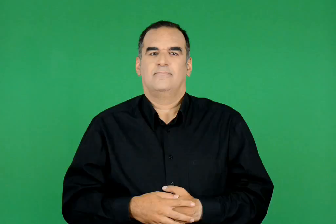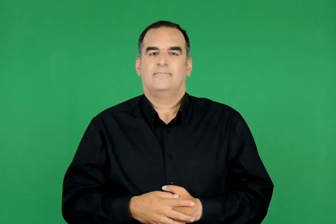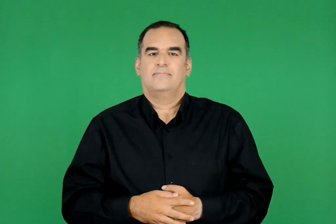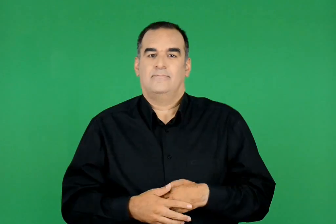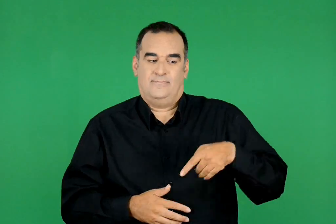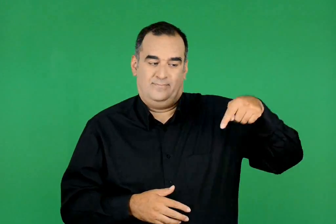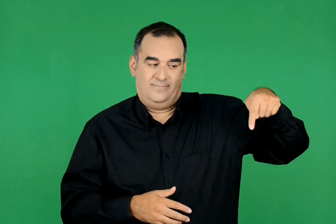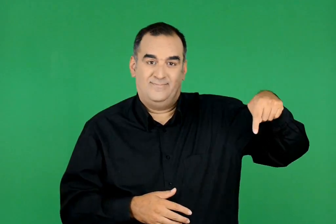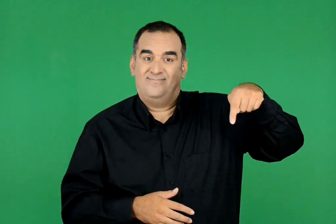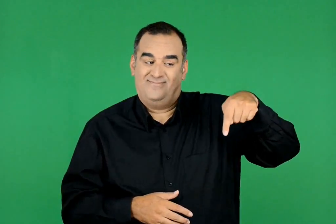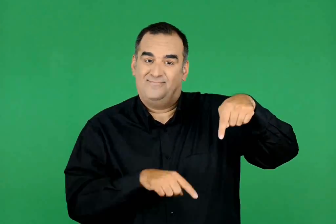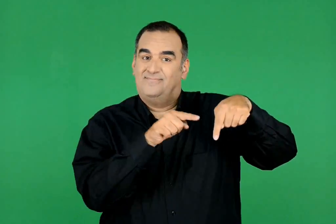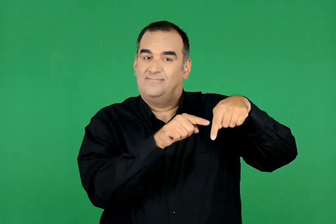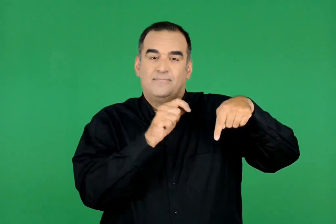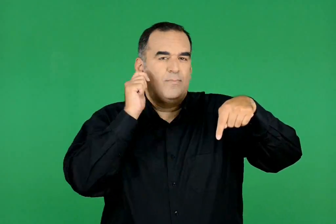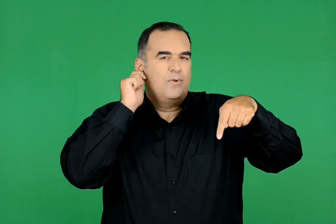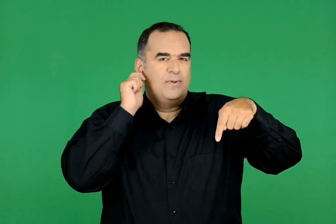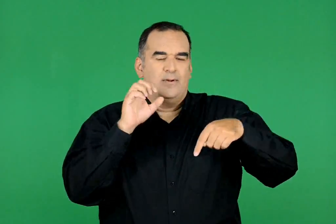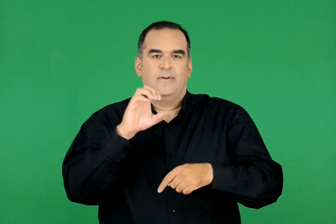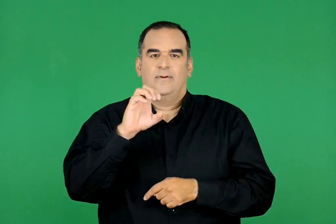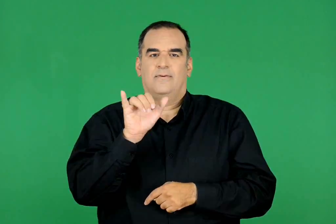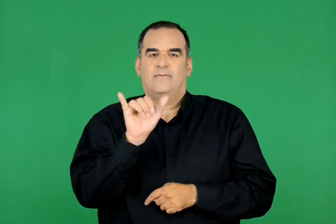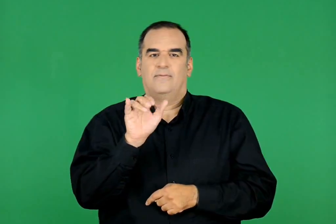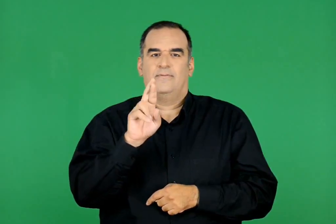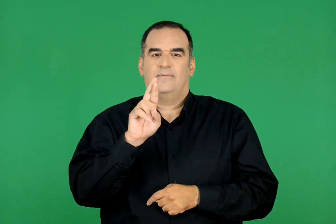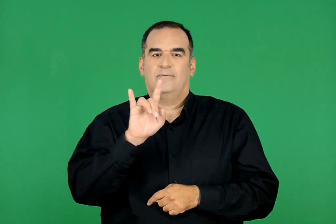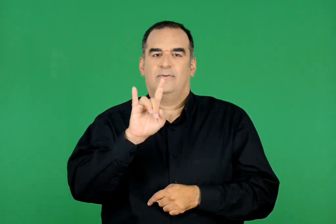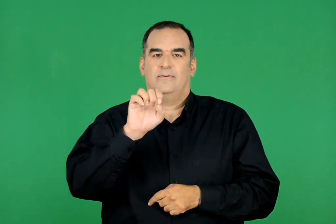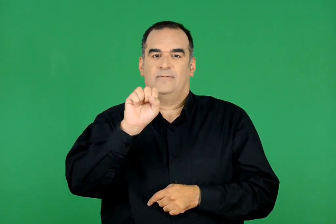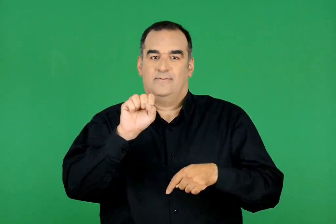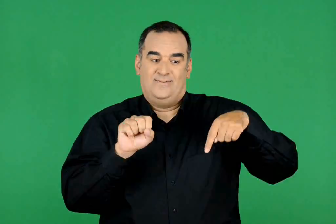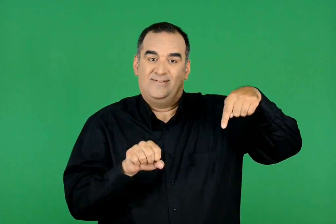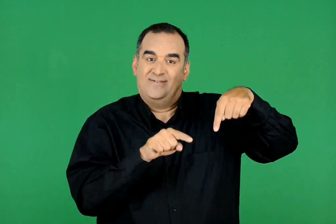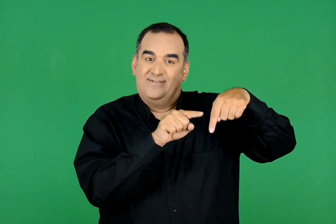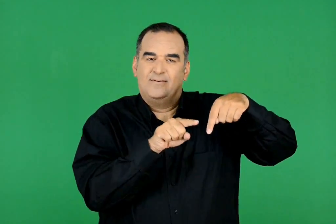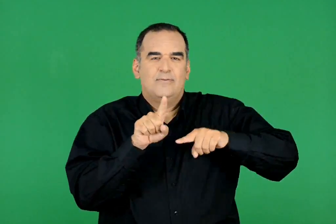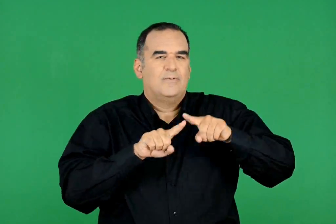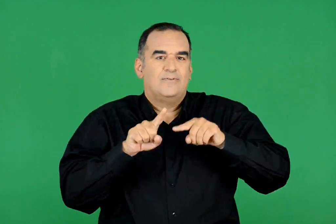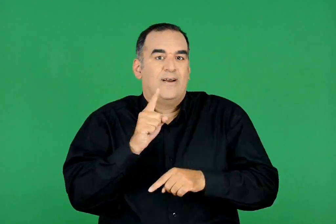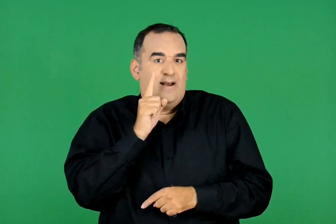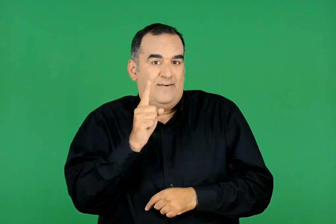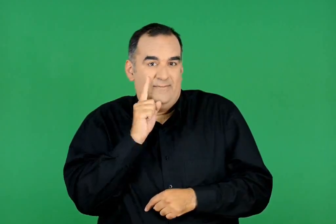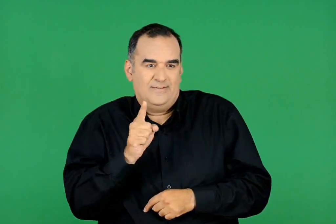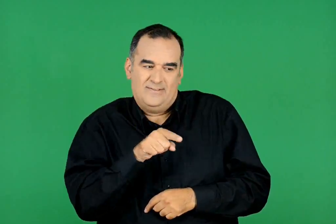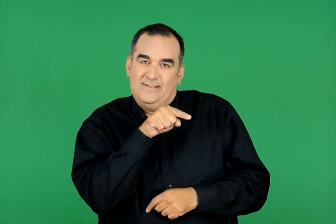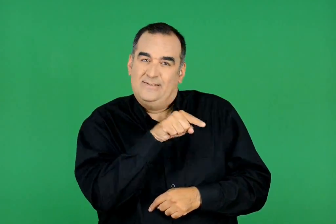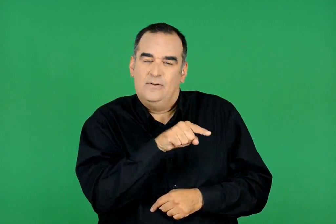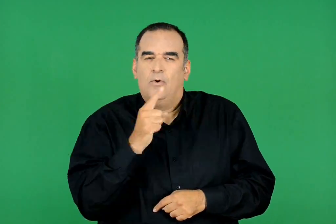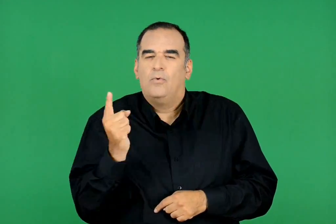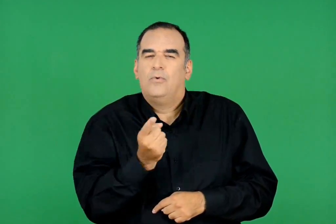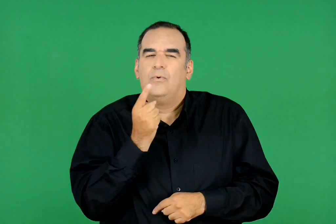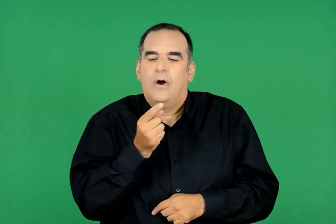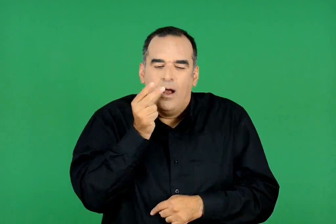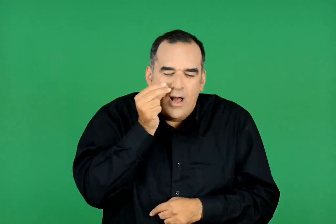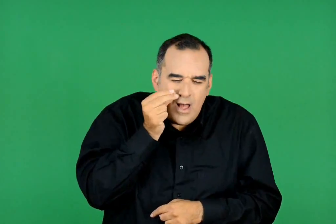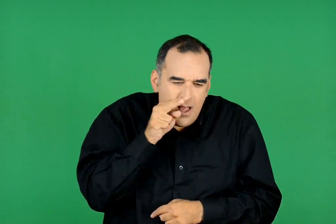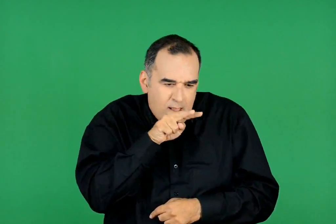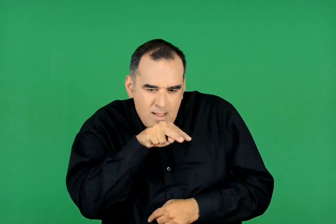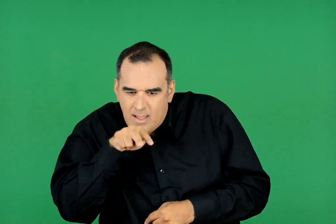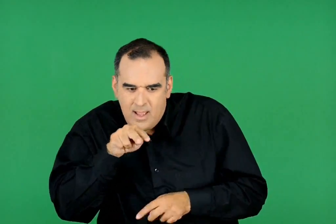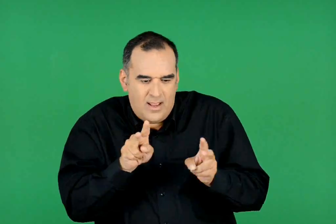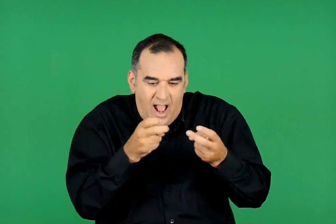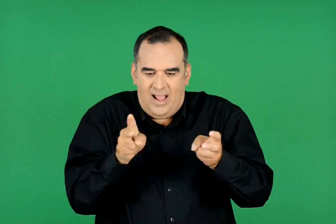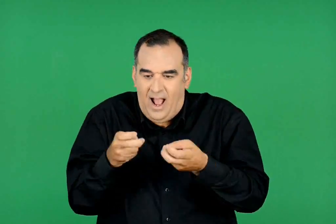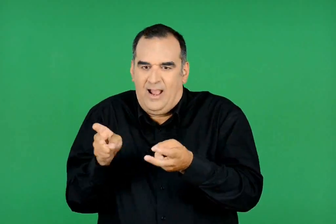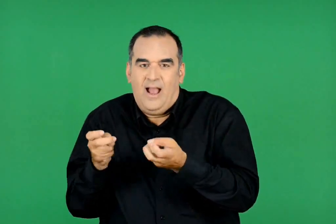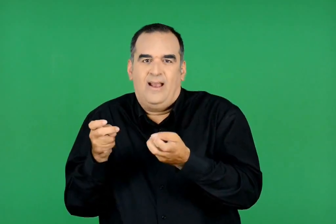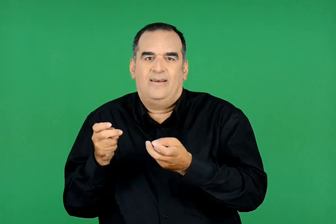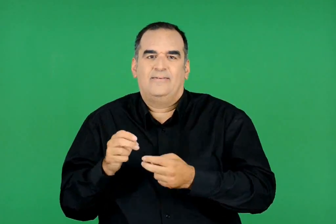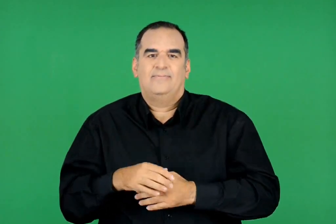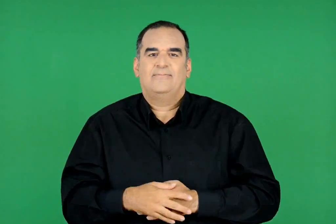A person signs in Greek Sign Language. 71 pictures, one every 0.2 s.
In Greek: ο εύρης παρατηρεί και ανακαλύπτει
